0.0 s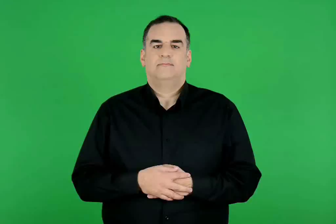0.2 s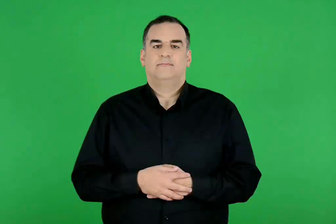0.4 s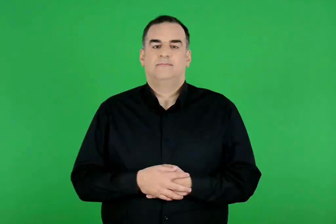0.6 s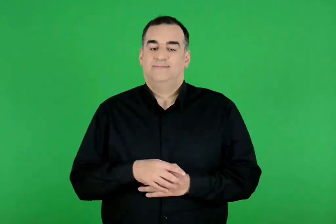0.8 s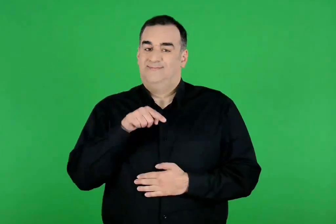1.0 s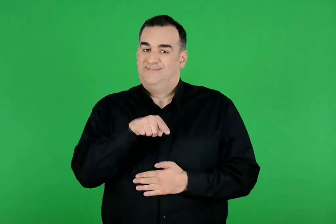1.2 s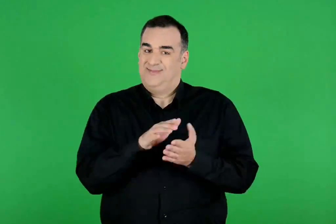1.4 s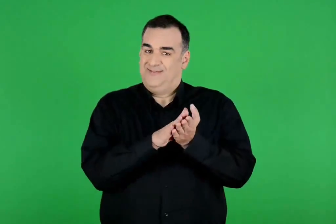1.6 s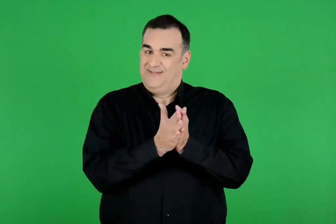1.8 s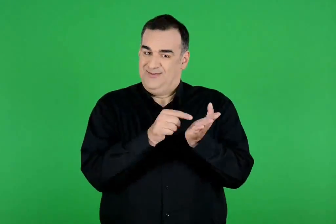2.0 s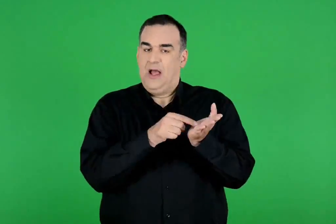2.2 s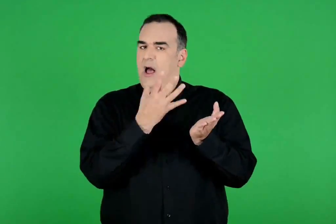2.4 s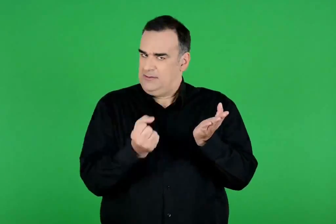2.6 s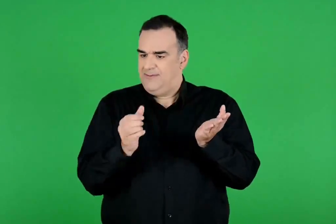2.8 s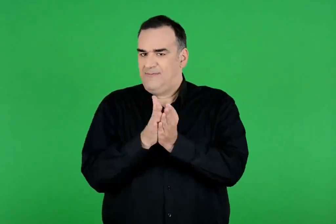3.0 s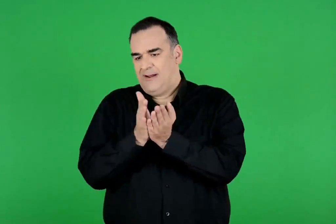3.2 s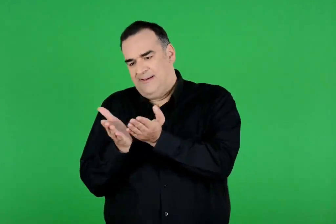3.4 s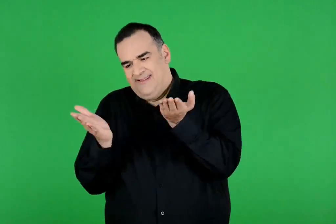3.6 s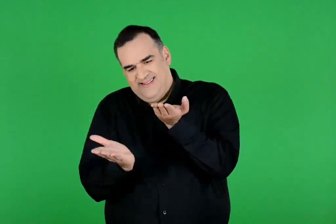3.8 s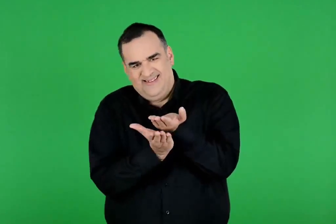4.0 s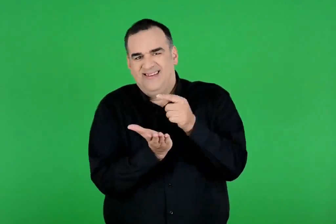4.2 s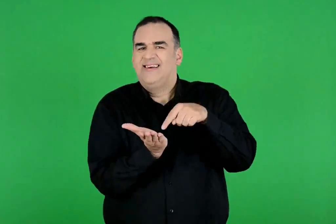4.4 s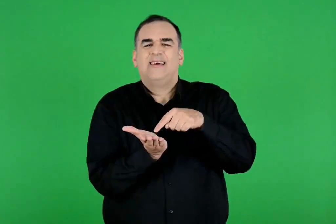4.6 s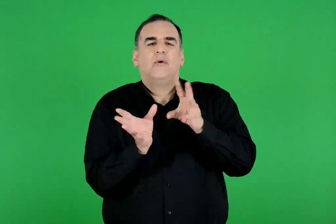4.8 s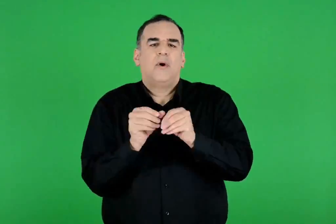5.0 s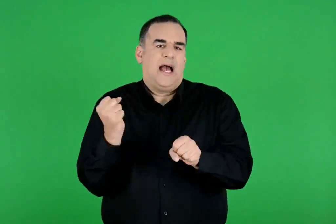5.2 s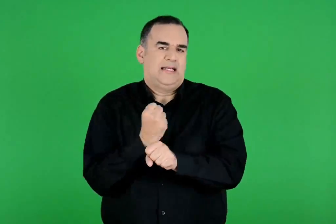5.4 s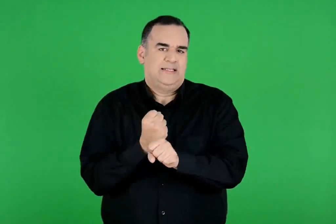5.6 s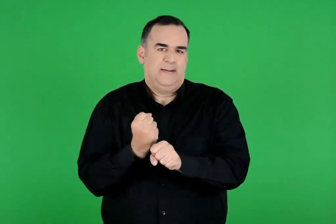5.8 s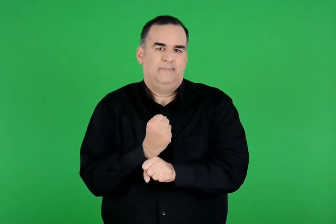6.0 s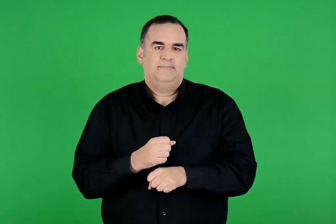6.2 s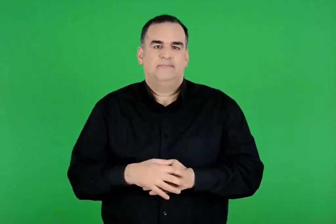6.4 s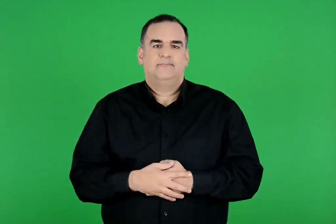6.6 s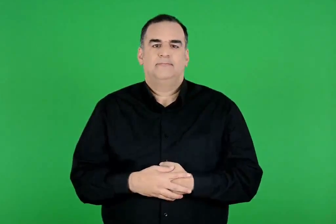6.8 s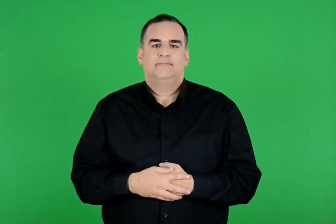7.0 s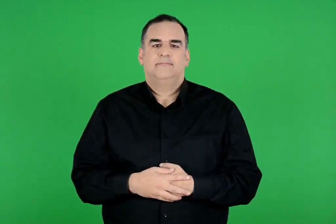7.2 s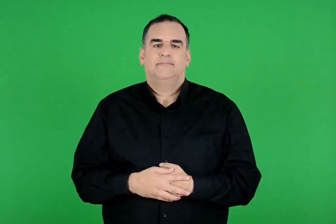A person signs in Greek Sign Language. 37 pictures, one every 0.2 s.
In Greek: το βιβλίο αυτό συνοδεύεται και από ένα τετράδιο εργασιών
